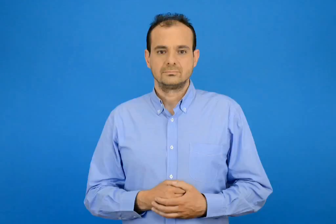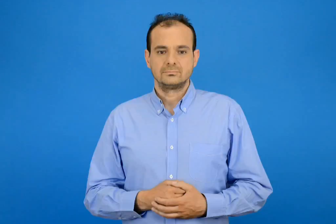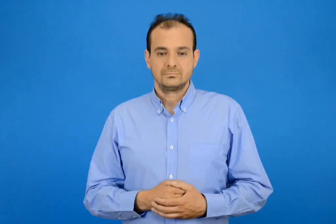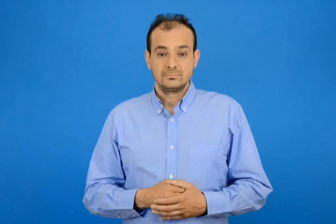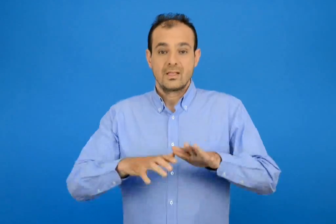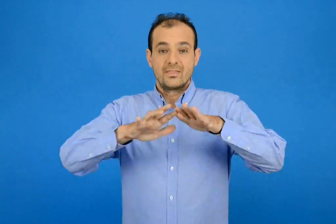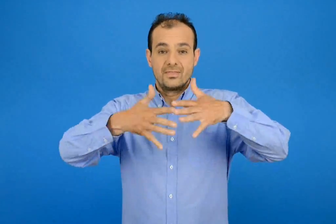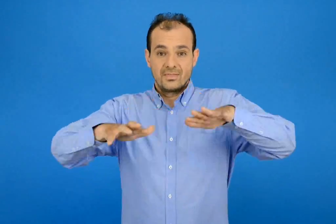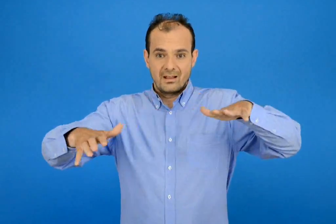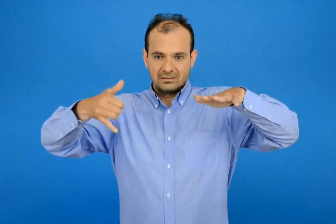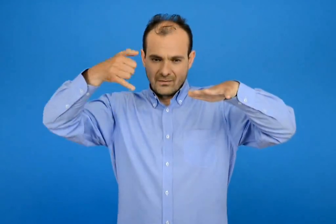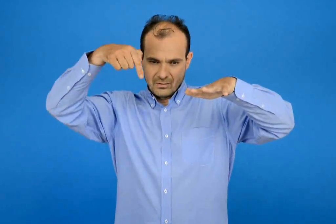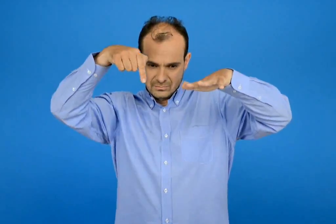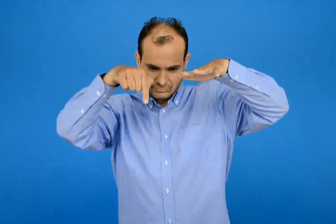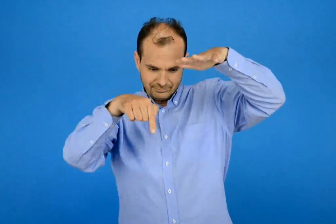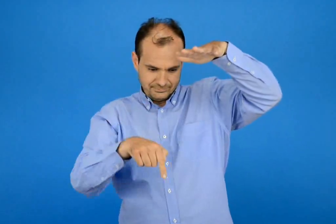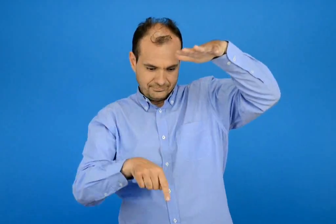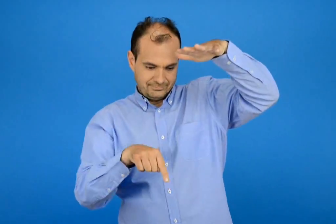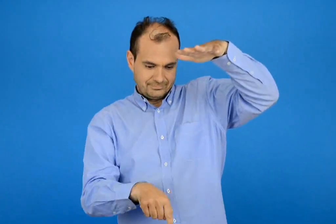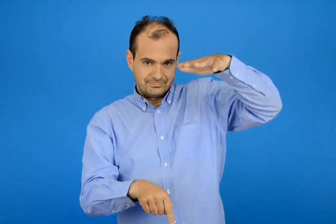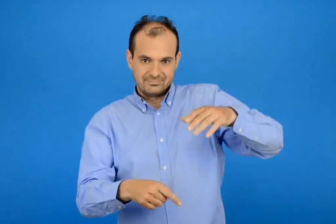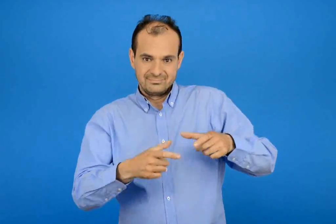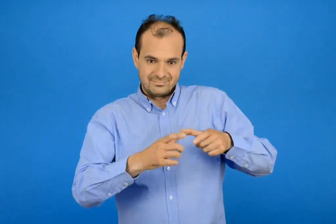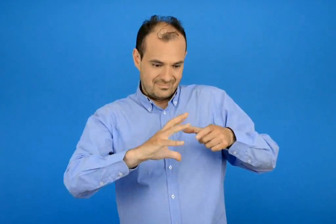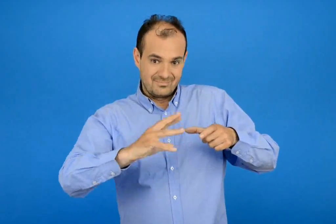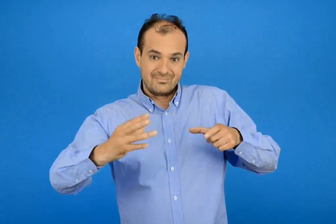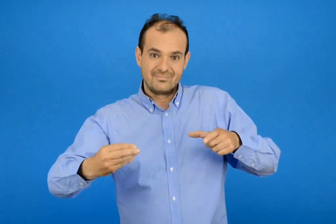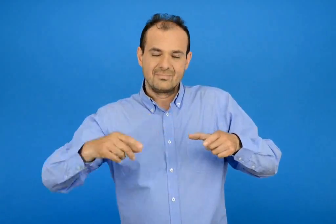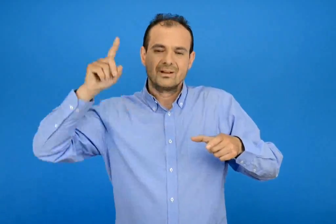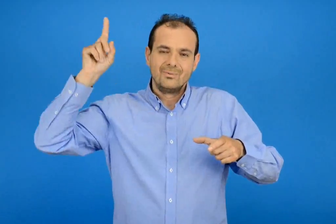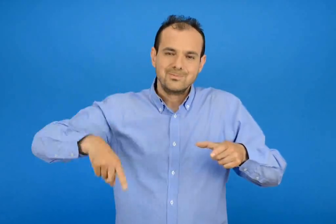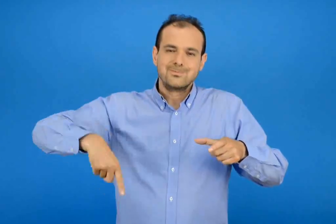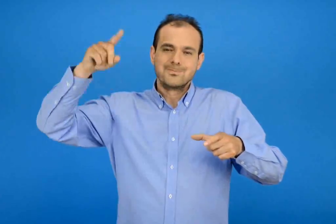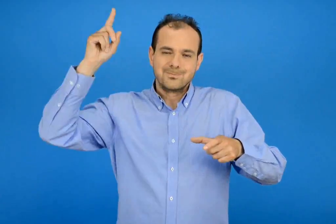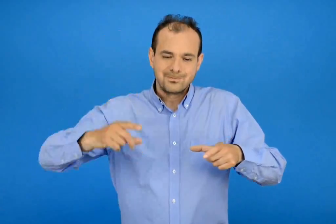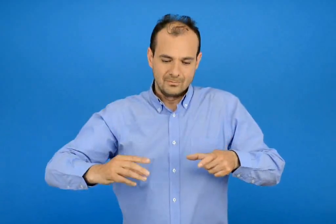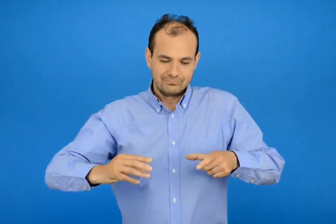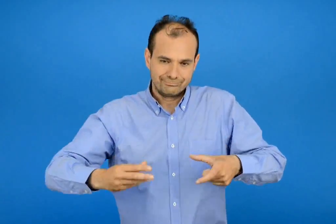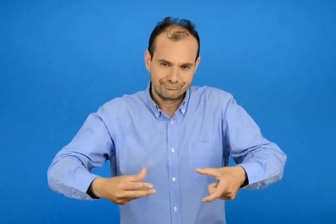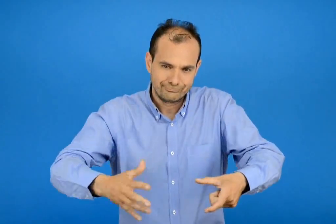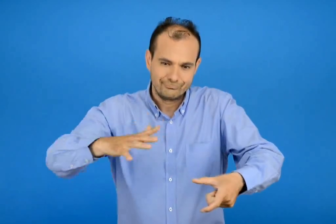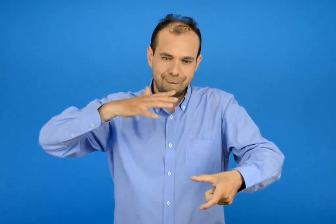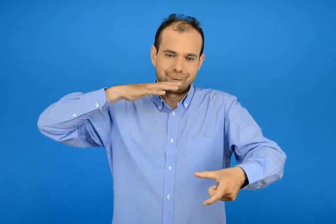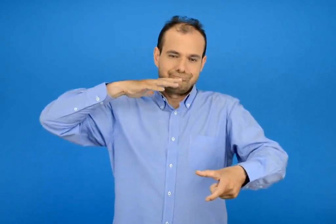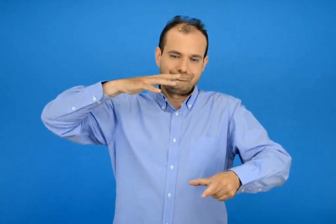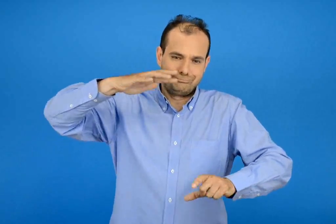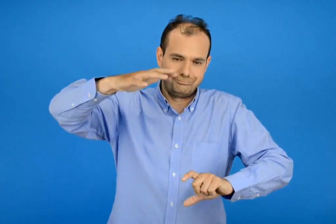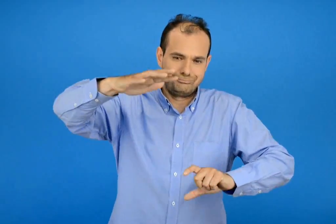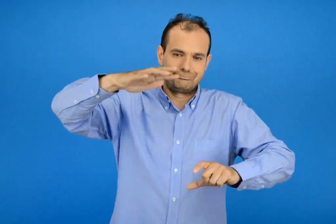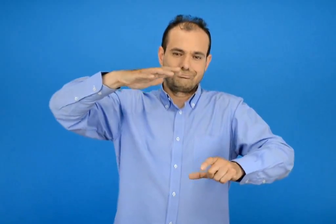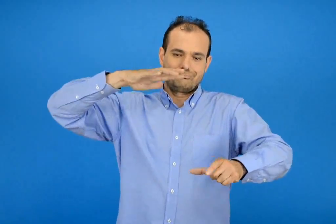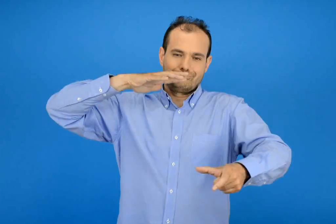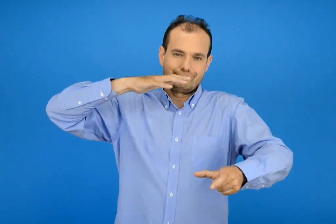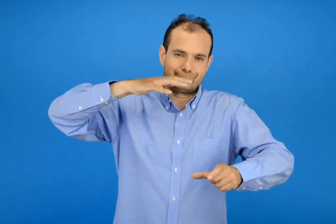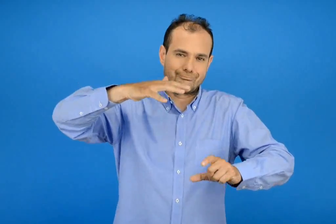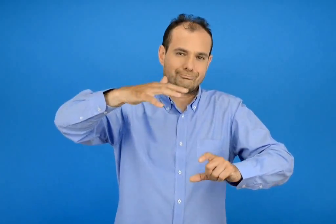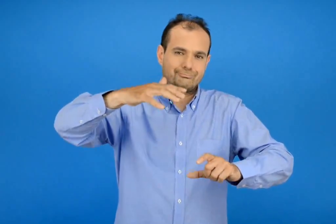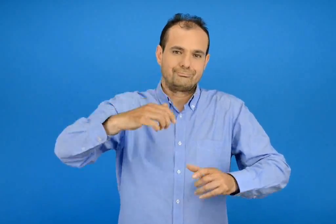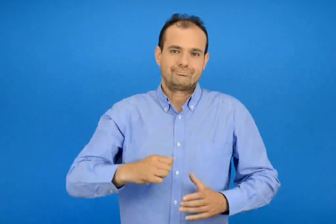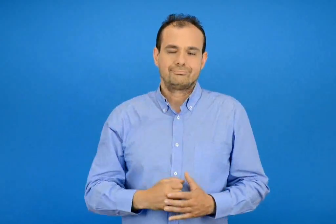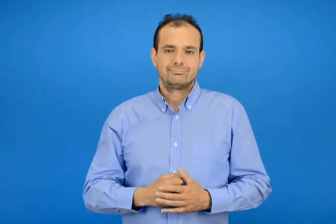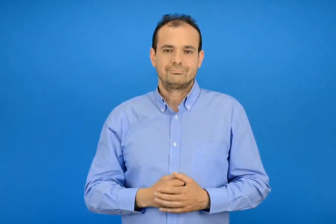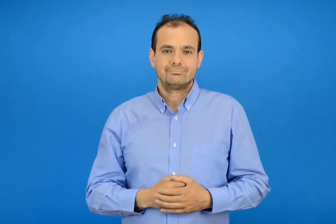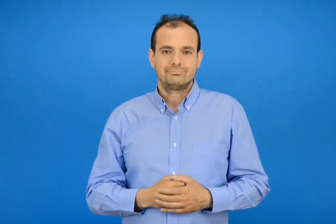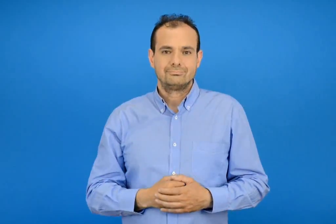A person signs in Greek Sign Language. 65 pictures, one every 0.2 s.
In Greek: το κύμα έσερνε για καιρό μια μεγάλη μπουρού στο βυθό της θάλασσας
